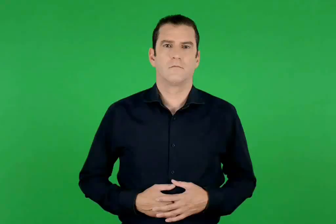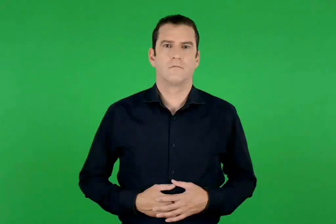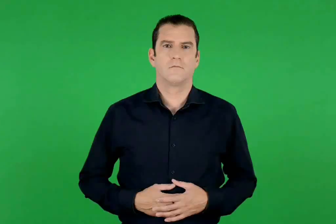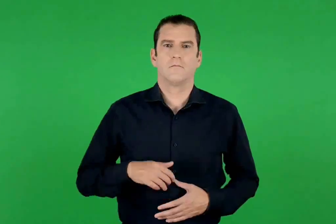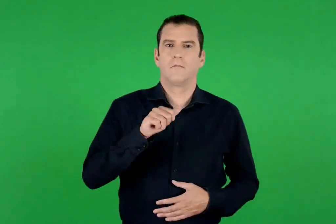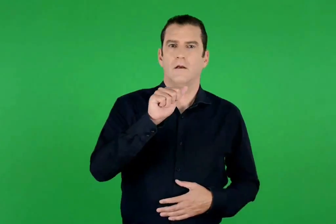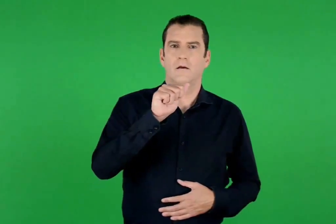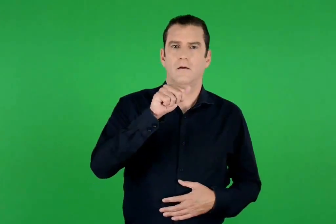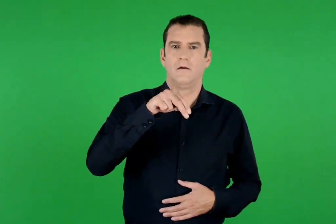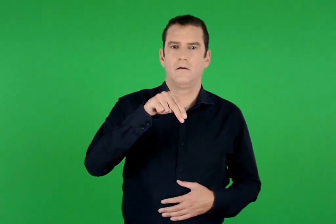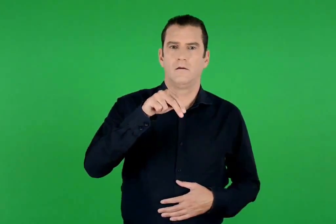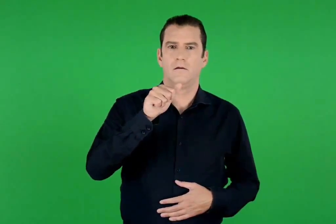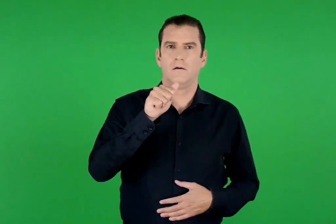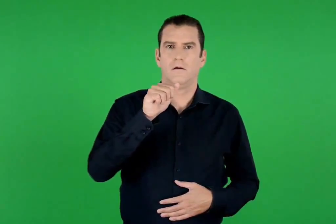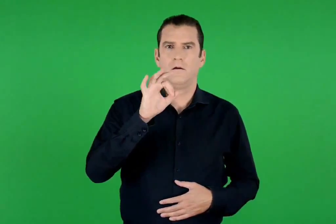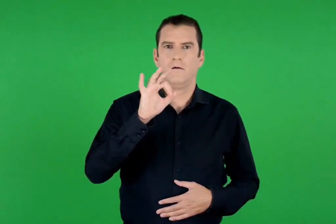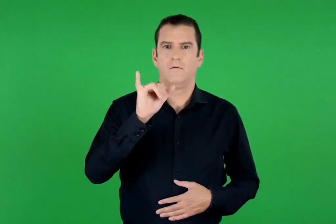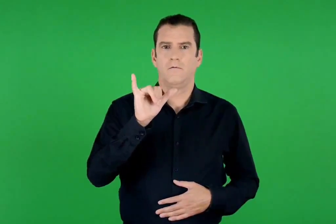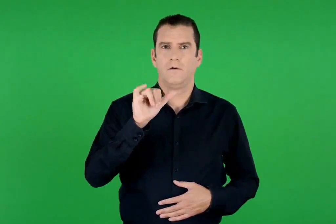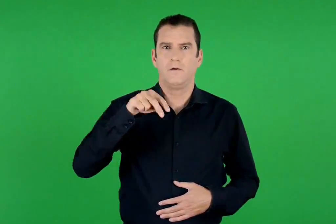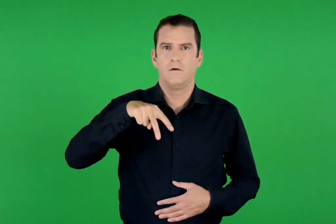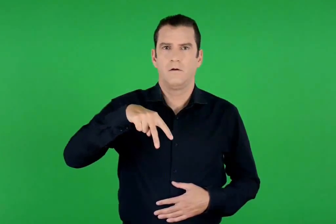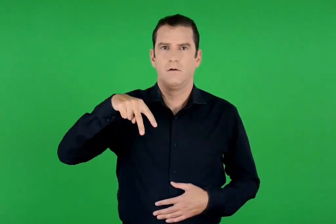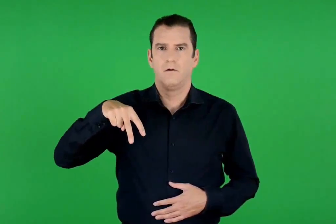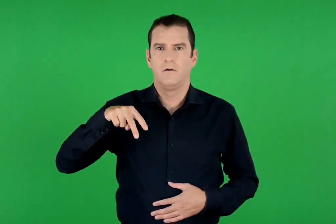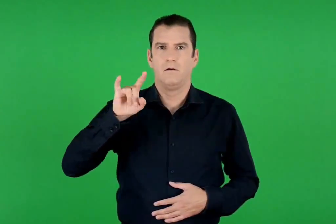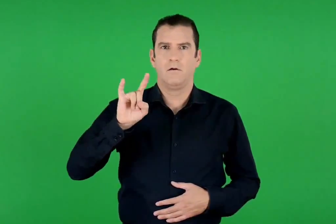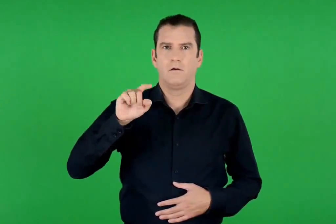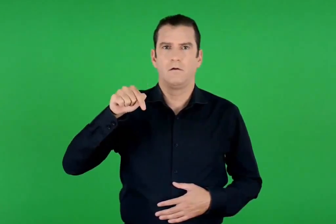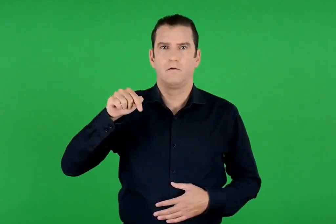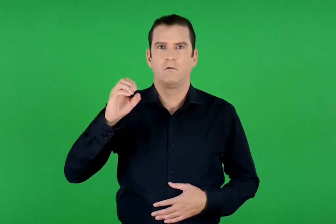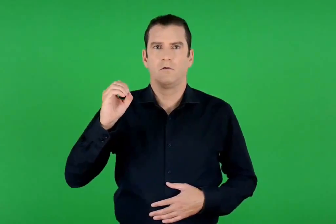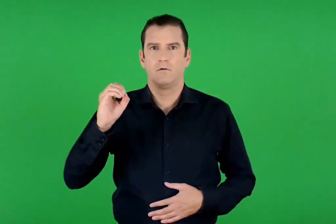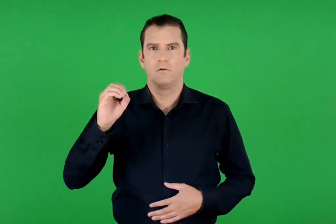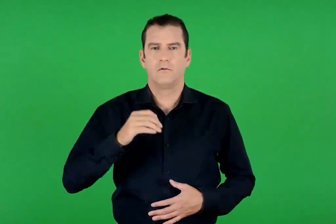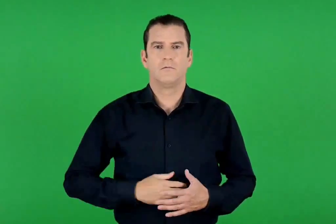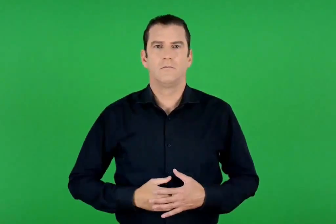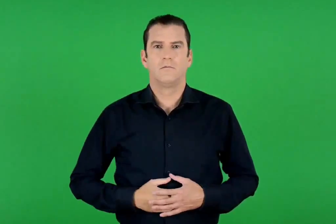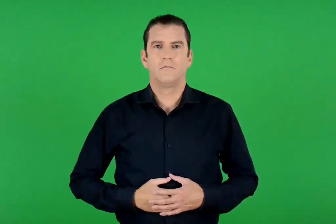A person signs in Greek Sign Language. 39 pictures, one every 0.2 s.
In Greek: αναφυλλητό
